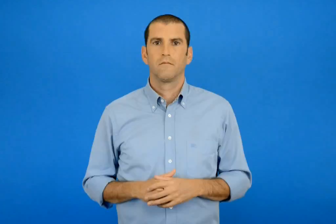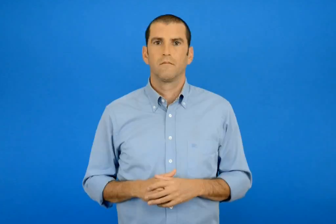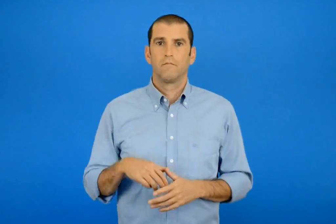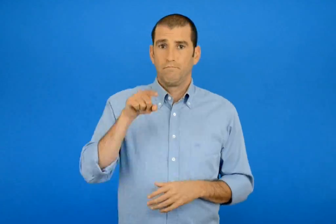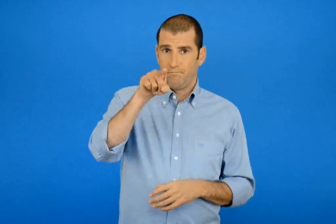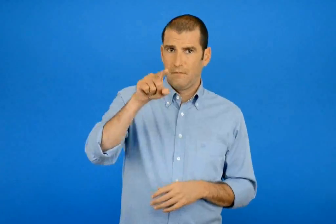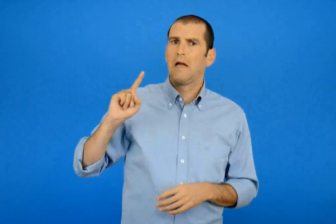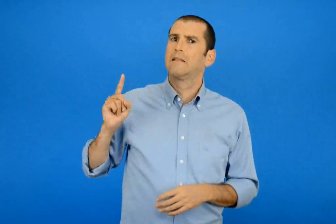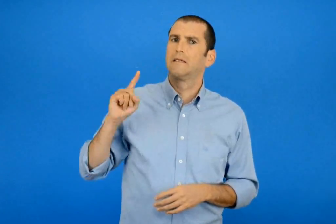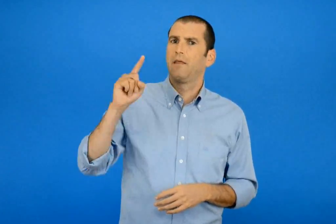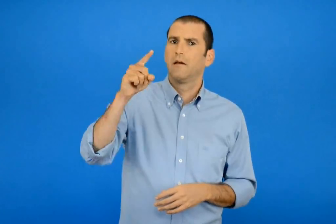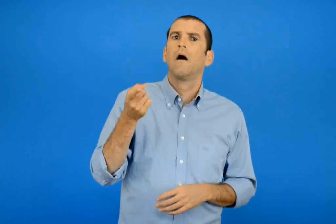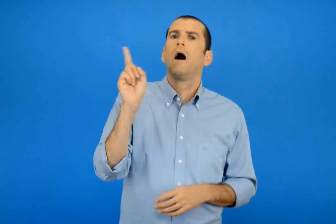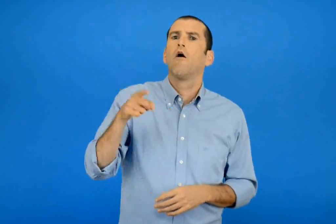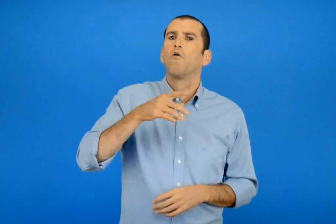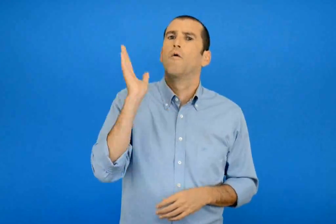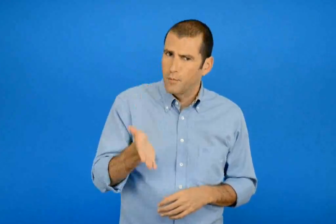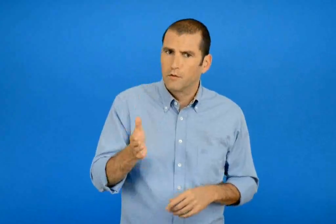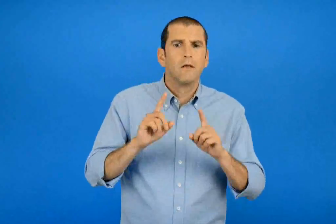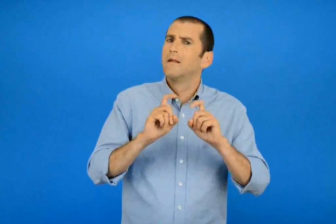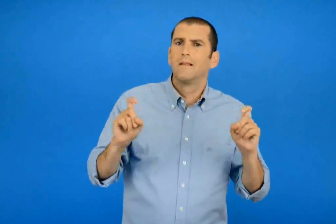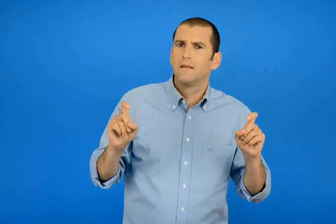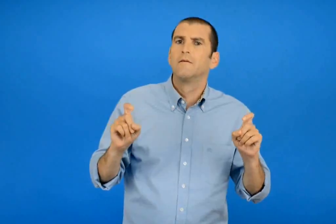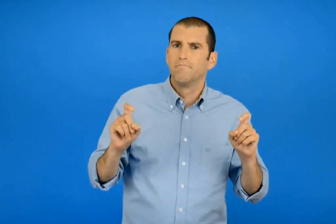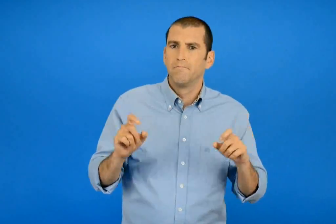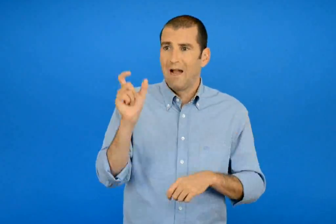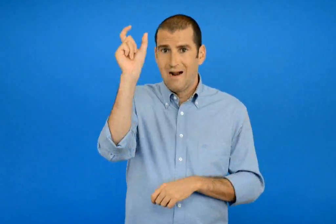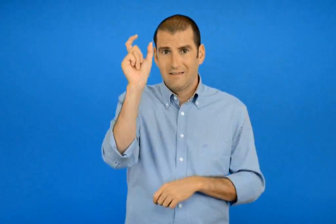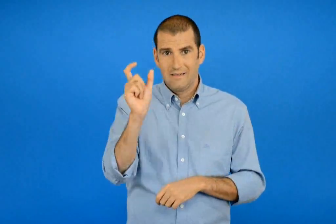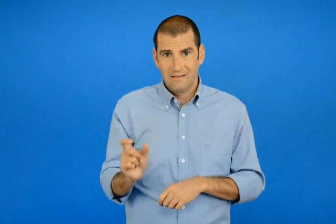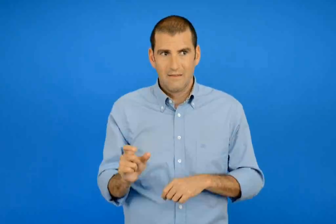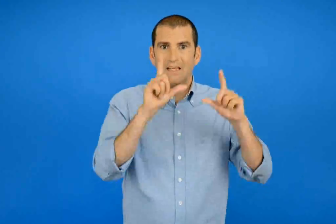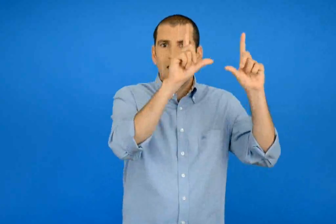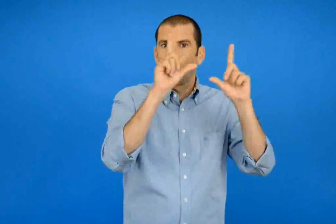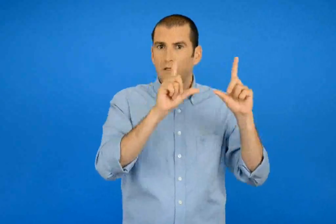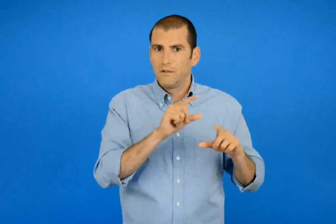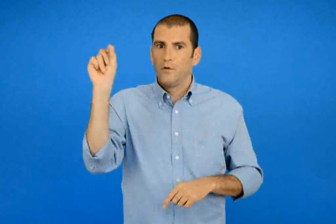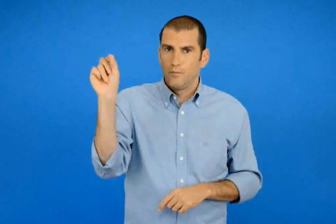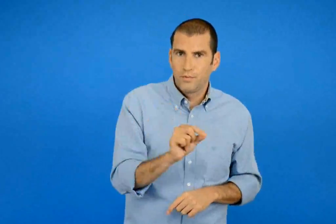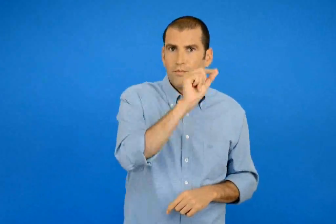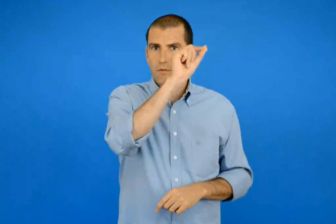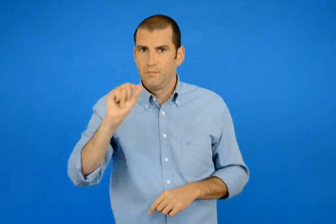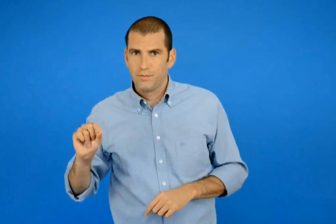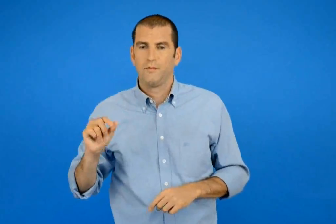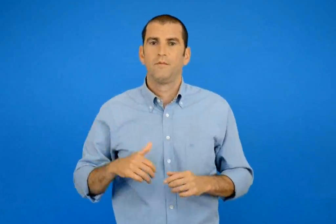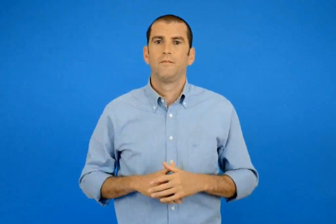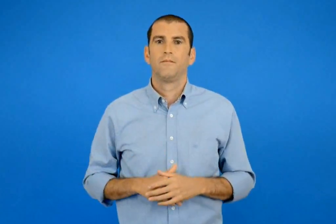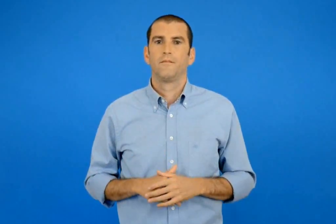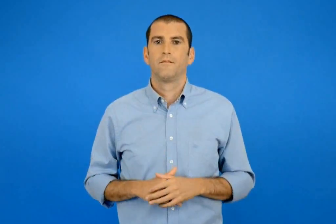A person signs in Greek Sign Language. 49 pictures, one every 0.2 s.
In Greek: με τι άλλο θα μπορούσες να ταξιδέψεις ; ένωσε τις εικόνες με τις λέξεις
